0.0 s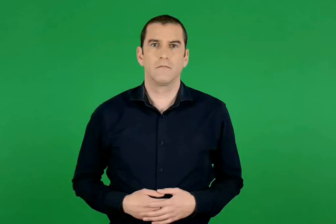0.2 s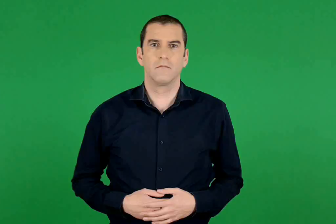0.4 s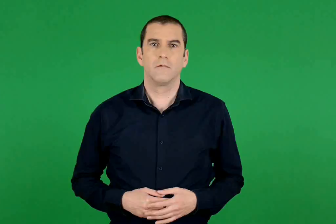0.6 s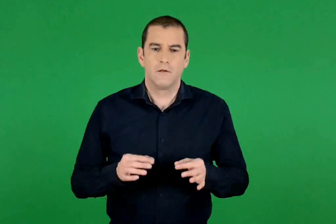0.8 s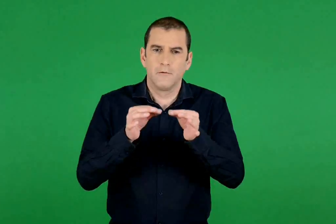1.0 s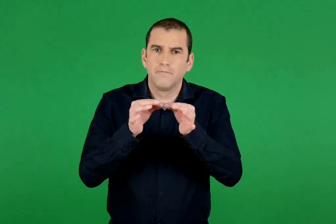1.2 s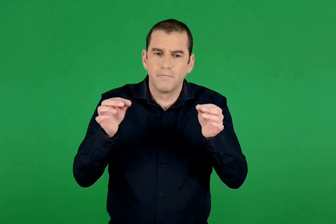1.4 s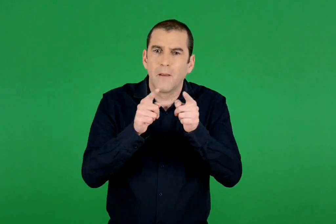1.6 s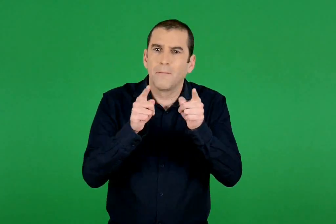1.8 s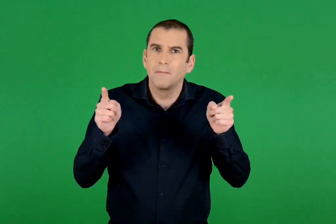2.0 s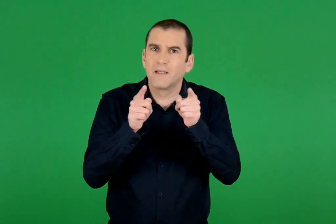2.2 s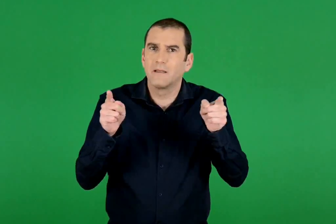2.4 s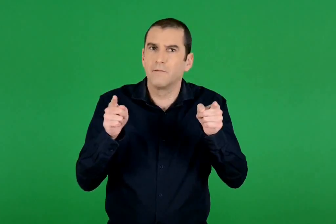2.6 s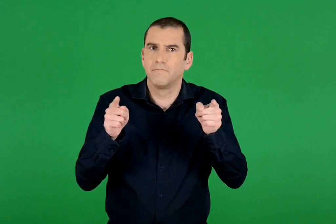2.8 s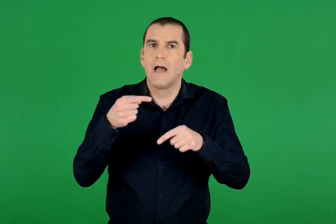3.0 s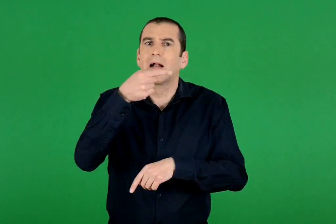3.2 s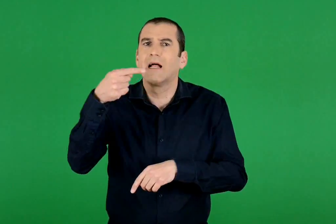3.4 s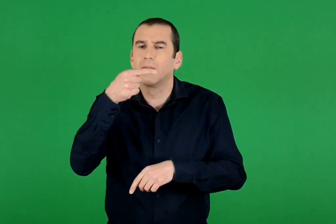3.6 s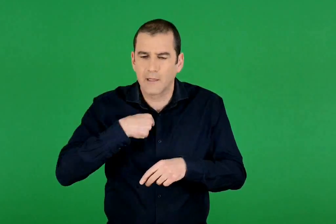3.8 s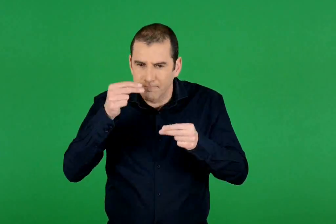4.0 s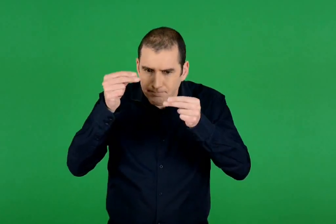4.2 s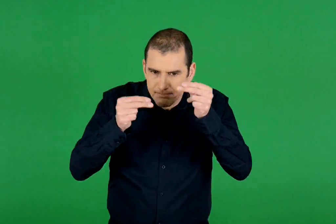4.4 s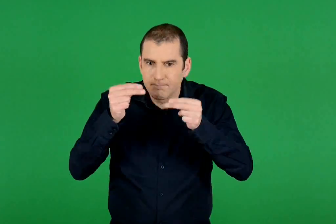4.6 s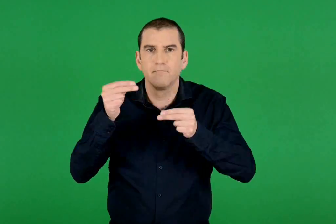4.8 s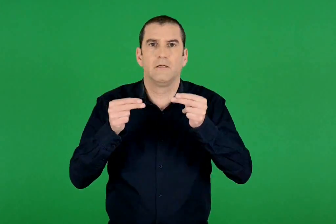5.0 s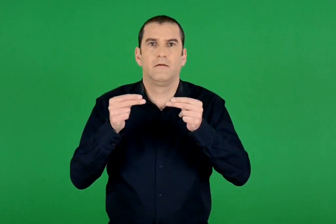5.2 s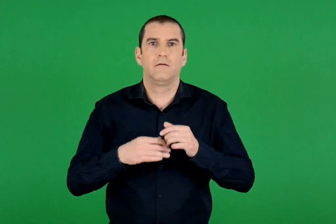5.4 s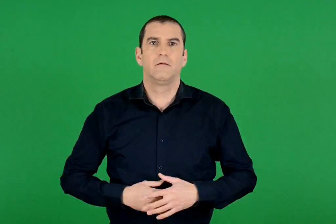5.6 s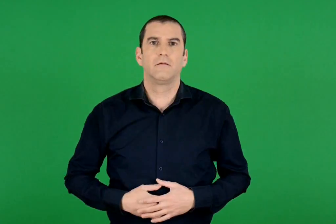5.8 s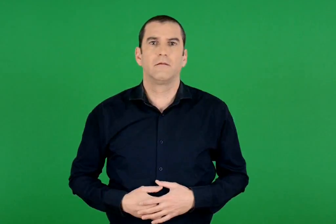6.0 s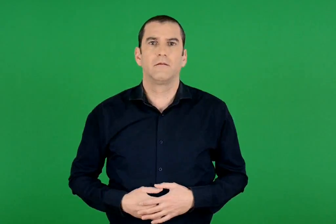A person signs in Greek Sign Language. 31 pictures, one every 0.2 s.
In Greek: υπολογίζω τα μήκη με κλάσματα
